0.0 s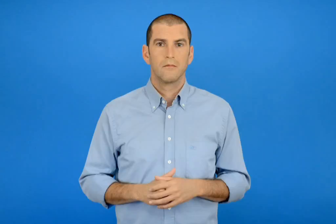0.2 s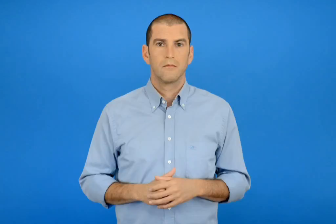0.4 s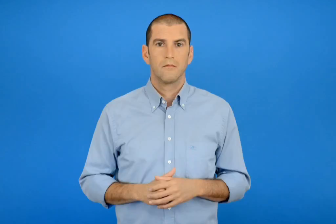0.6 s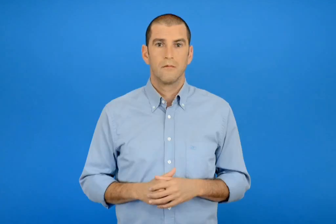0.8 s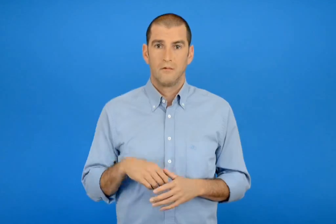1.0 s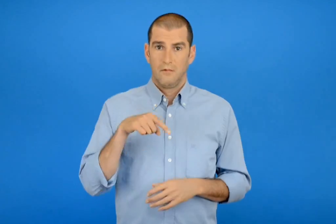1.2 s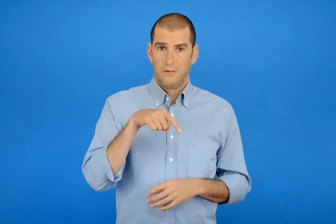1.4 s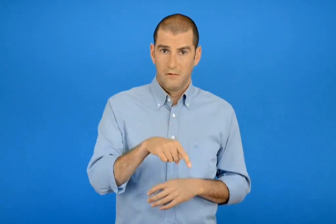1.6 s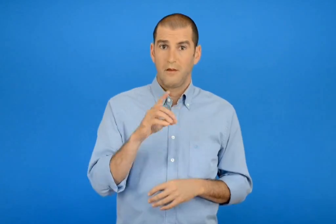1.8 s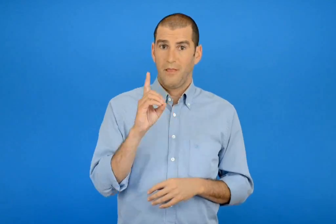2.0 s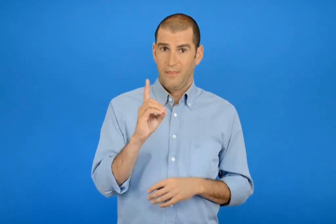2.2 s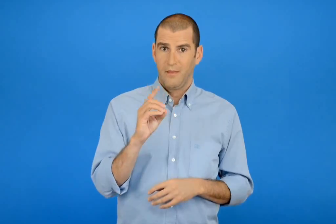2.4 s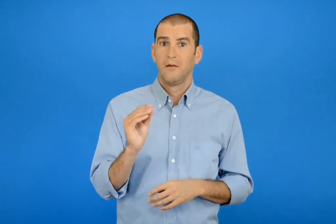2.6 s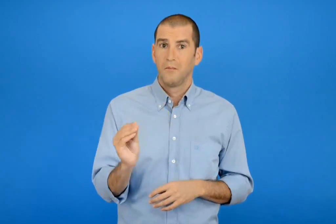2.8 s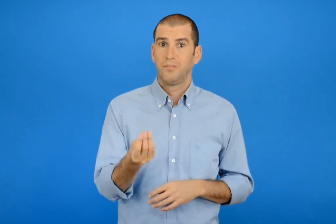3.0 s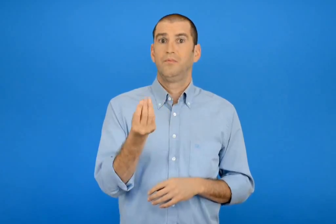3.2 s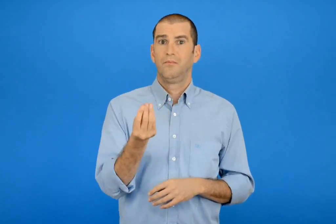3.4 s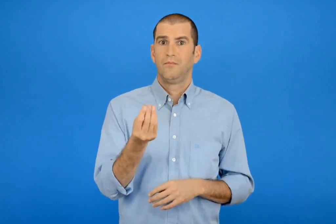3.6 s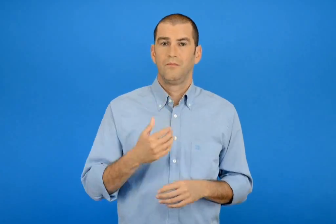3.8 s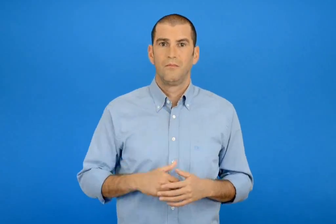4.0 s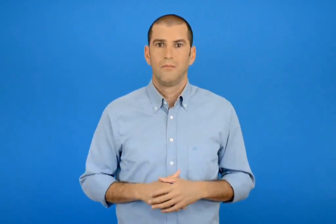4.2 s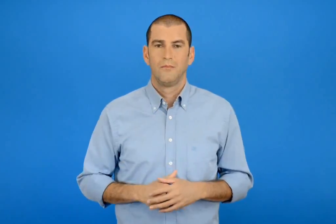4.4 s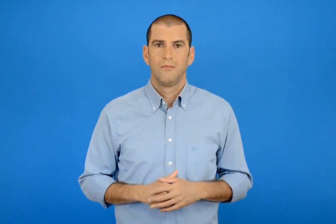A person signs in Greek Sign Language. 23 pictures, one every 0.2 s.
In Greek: από το δ θα προκύψει ένα
